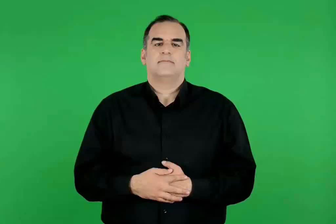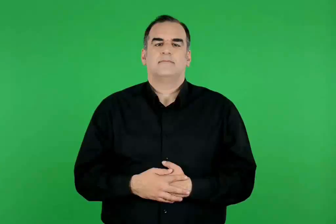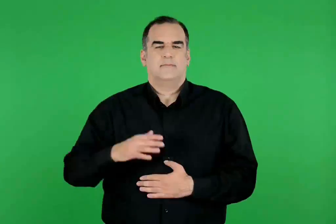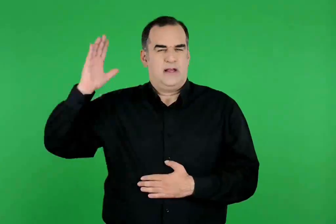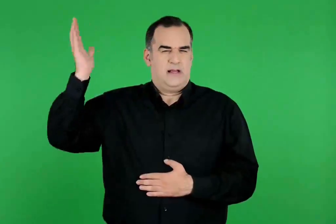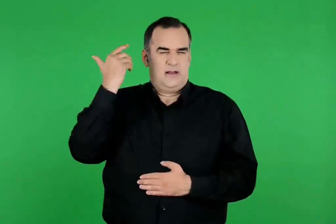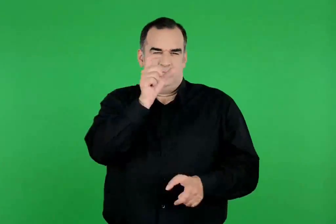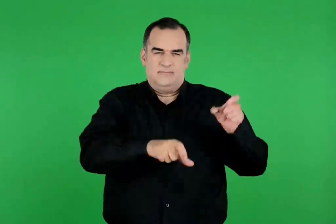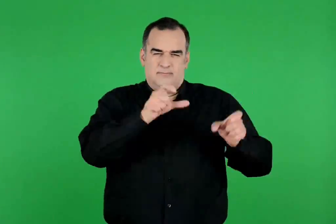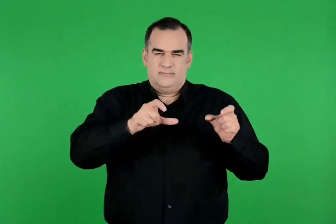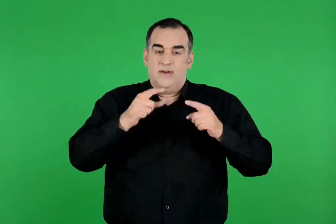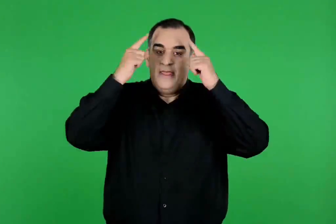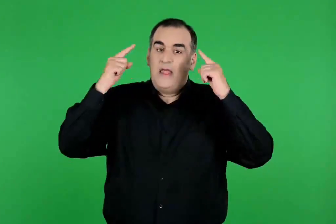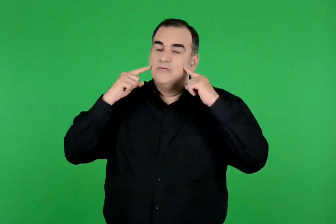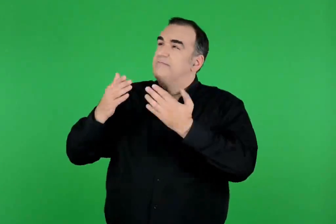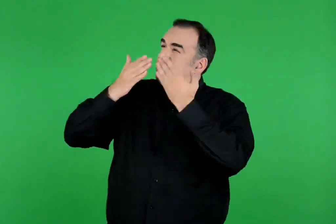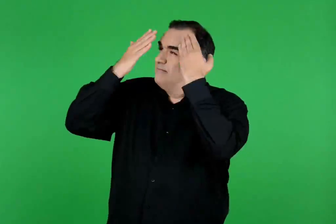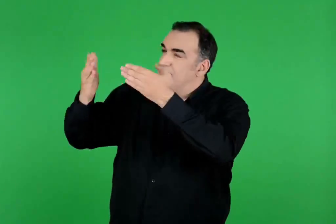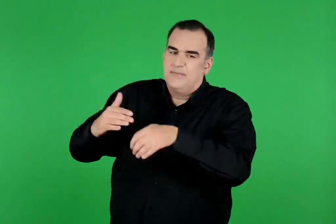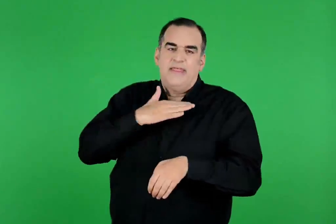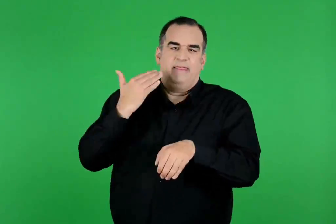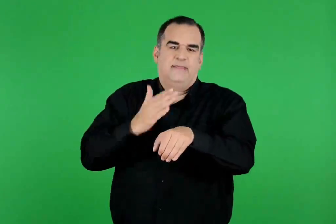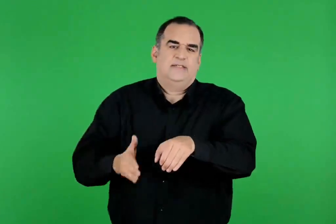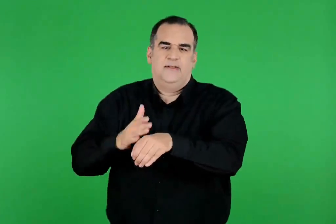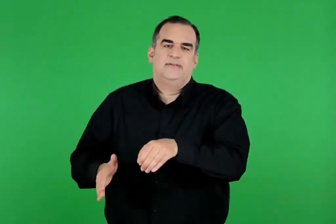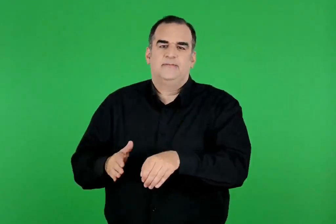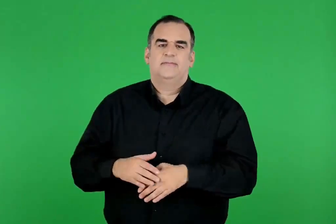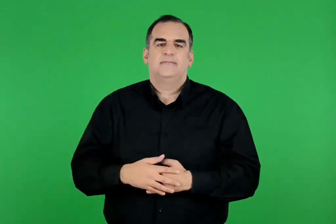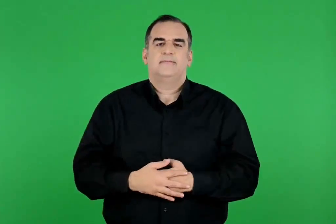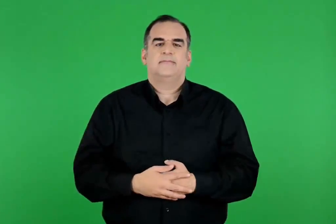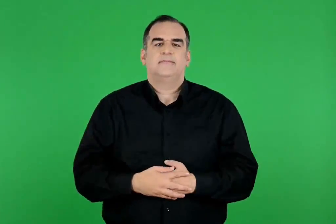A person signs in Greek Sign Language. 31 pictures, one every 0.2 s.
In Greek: οι αρχαίοι λάτρευαν τους θεούς τους με θυσίες
